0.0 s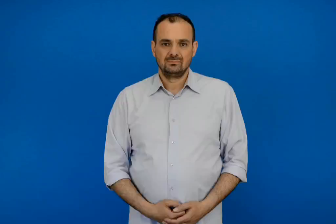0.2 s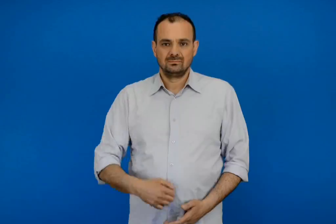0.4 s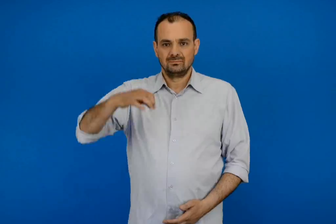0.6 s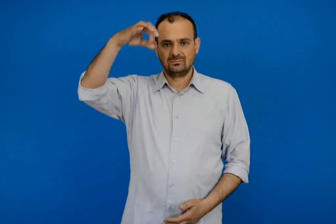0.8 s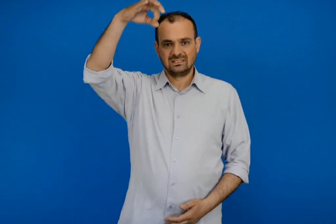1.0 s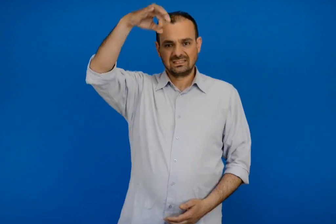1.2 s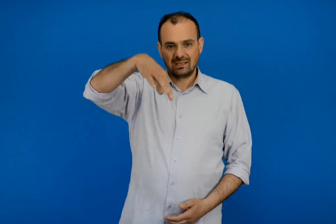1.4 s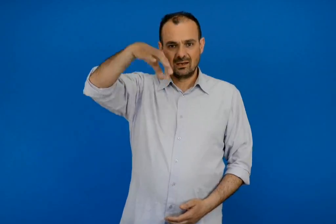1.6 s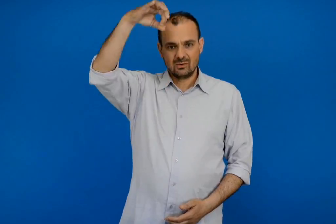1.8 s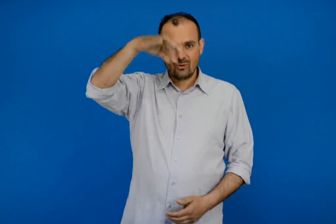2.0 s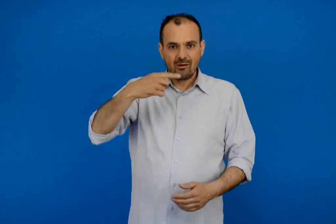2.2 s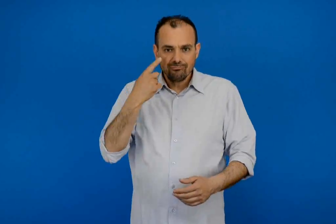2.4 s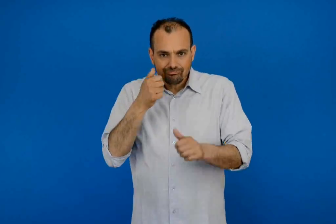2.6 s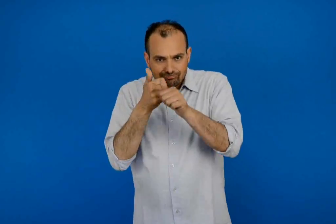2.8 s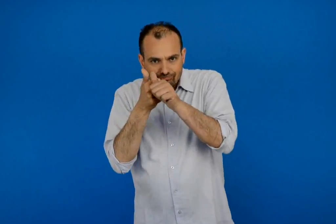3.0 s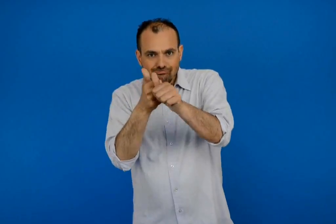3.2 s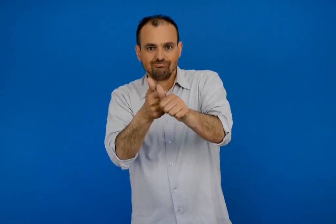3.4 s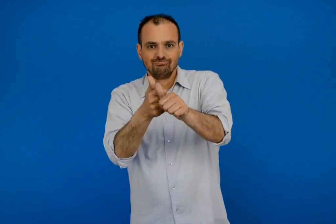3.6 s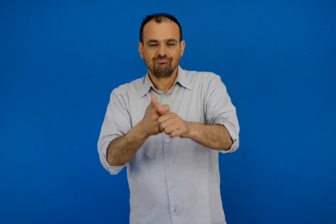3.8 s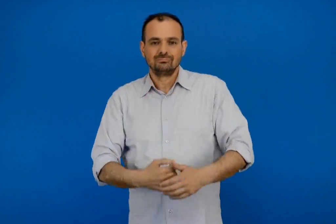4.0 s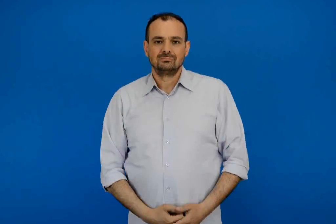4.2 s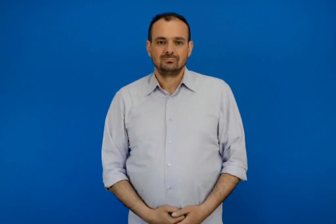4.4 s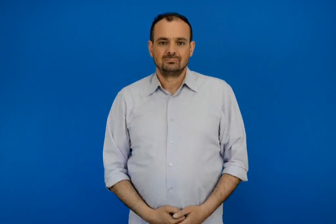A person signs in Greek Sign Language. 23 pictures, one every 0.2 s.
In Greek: ακολουθώ τη σταγόνα
